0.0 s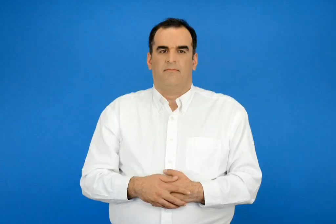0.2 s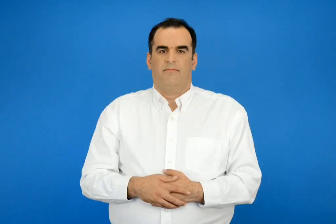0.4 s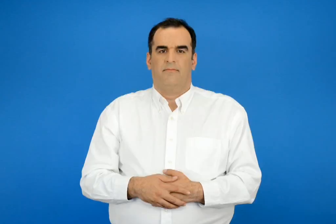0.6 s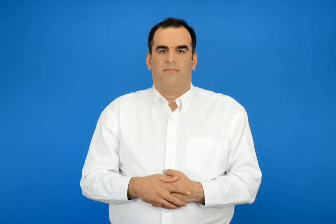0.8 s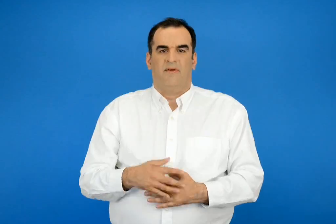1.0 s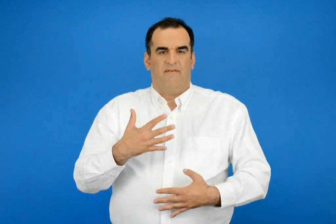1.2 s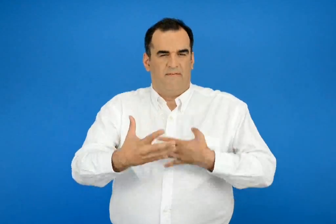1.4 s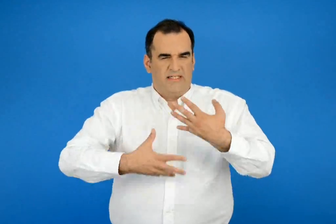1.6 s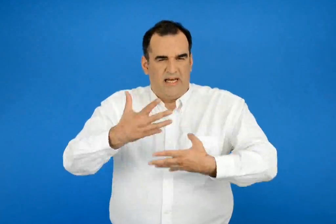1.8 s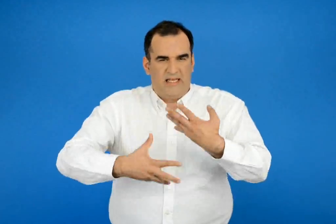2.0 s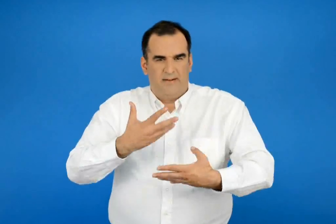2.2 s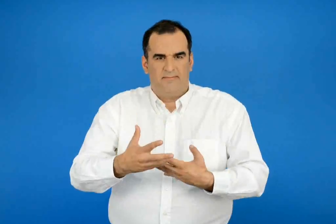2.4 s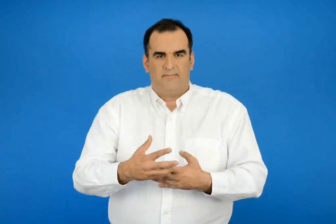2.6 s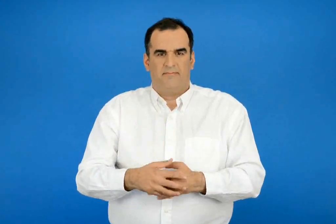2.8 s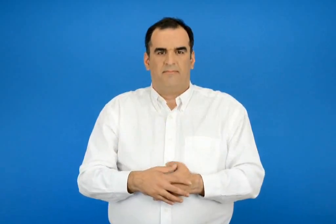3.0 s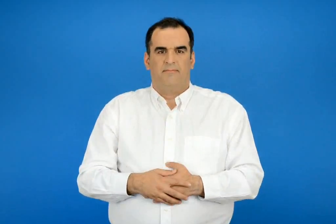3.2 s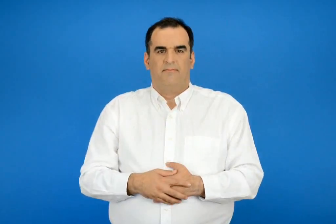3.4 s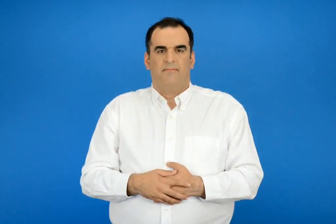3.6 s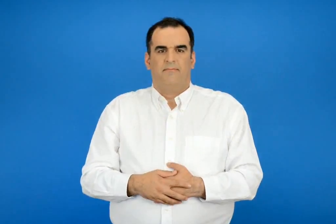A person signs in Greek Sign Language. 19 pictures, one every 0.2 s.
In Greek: φασαρία
